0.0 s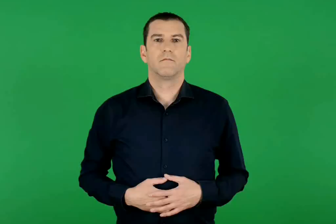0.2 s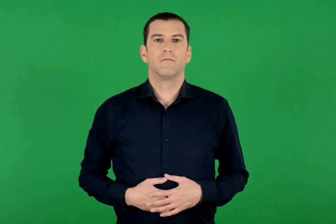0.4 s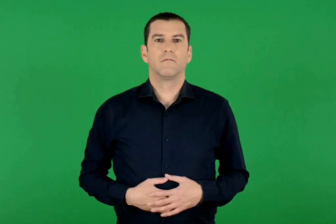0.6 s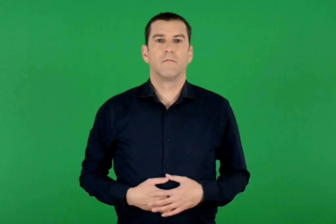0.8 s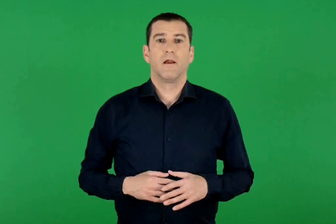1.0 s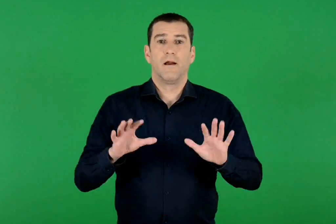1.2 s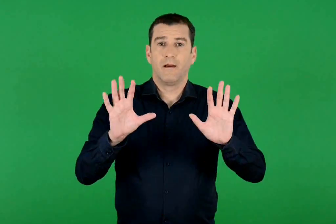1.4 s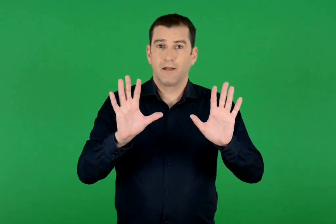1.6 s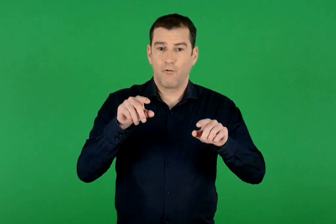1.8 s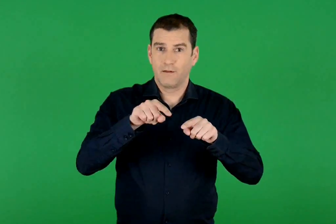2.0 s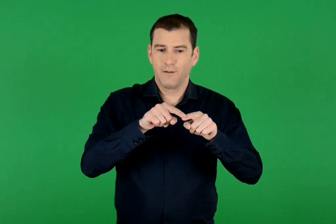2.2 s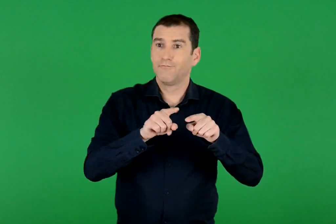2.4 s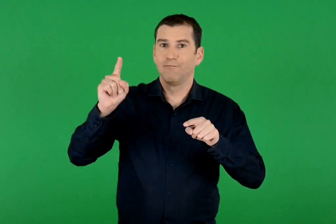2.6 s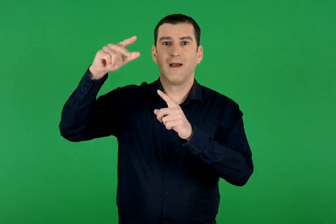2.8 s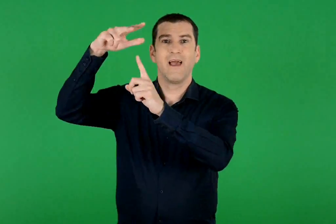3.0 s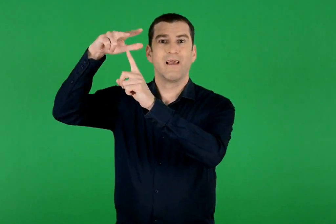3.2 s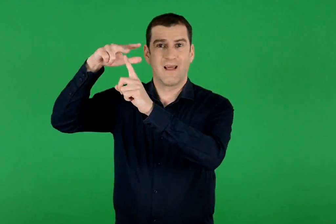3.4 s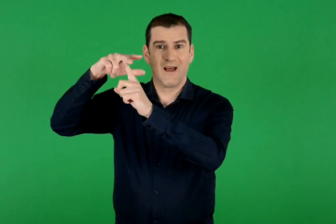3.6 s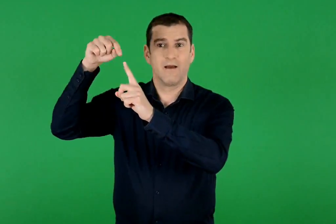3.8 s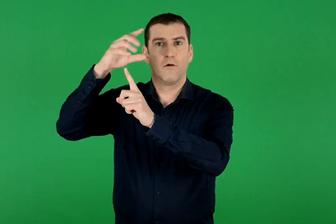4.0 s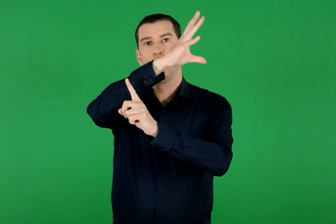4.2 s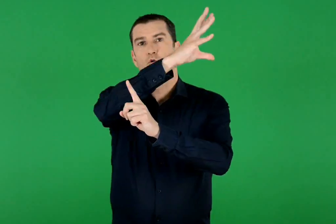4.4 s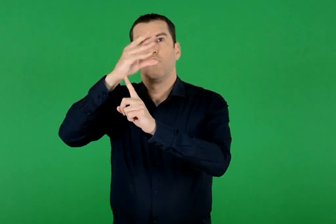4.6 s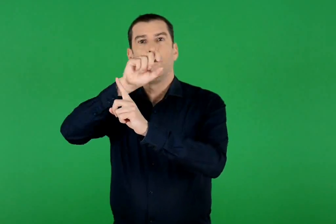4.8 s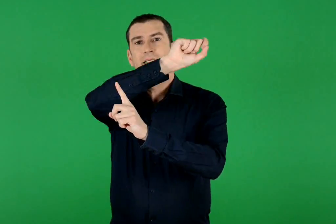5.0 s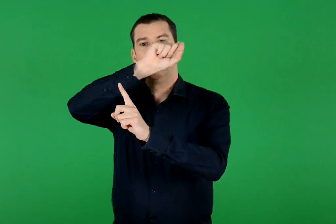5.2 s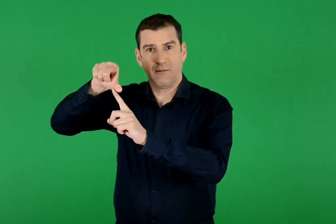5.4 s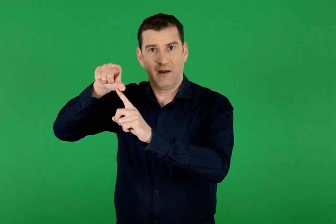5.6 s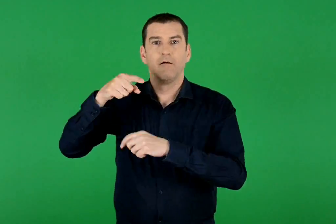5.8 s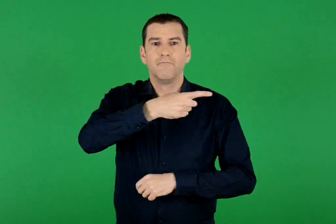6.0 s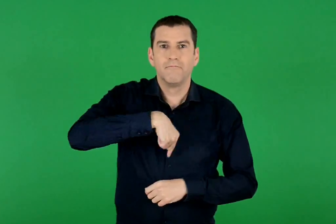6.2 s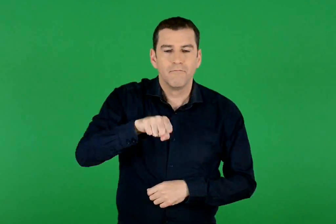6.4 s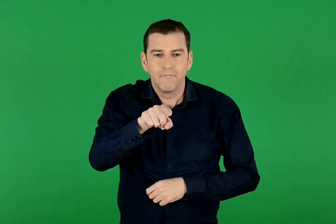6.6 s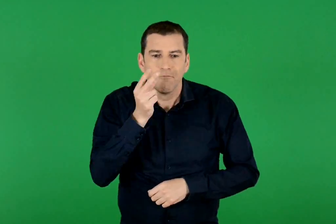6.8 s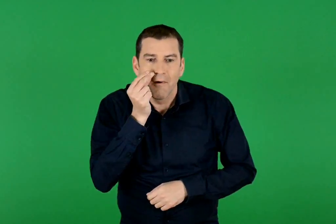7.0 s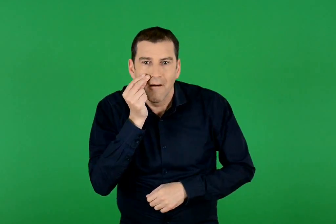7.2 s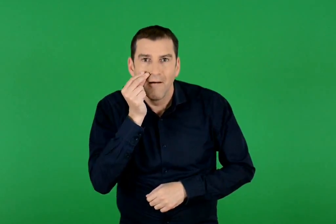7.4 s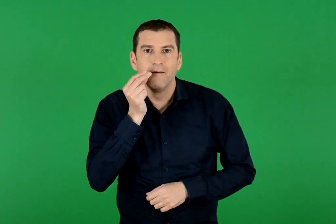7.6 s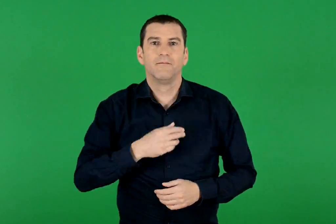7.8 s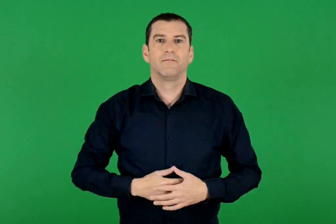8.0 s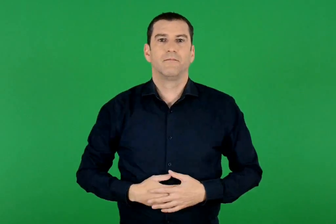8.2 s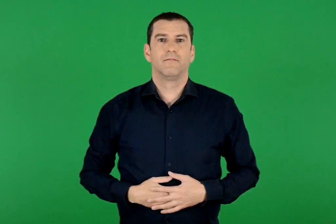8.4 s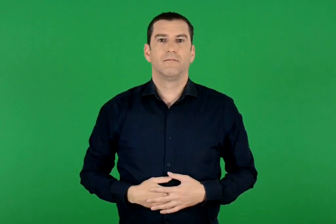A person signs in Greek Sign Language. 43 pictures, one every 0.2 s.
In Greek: η κεραία μας λαμβάνει το σήμα κι έτσι παρακολουθούμε το γεγονός από την τηλεόραση
